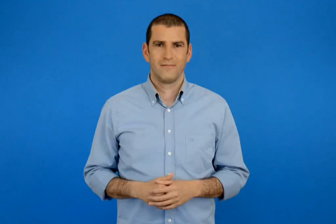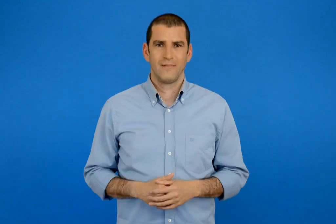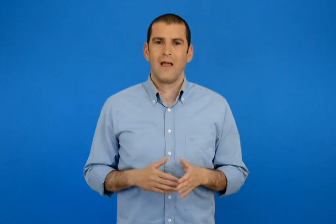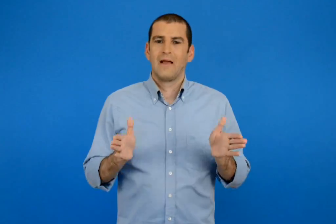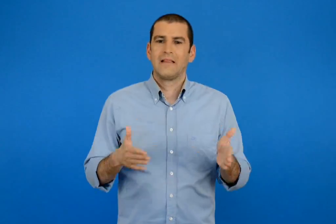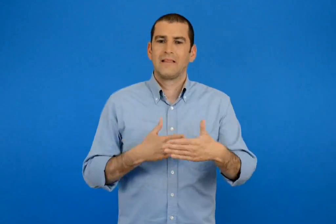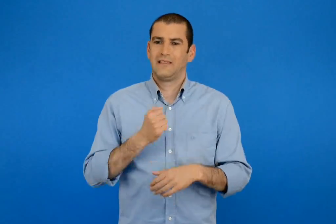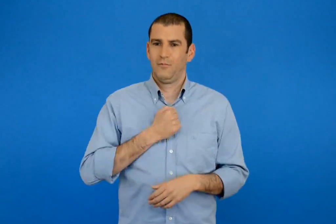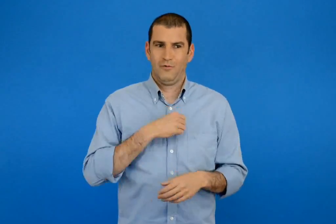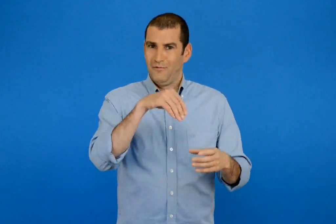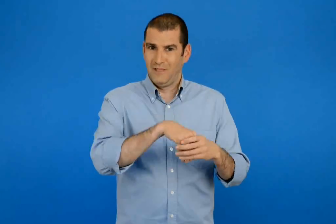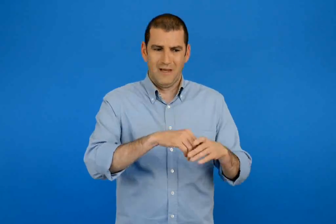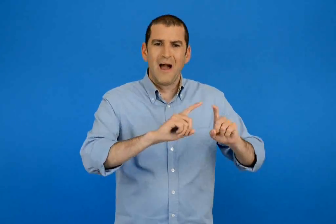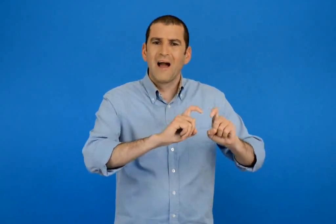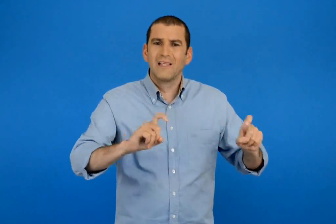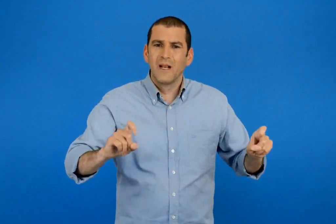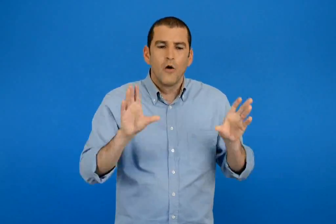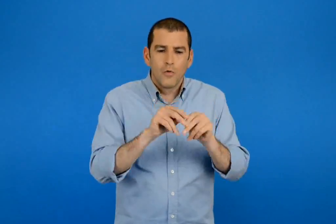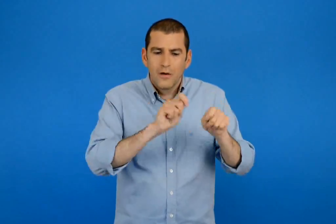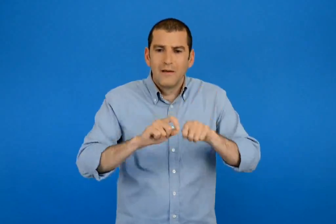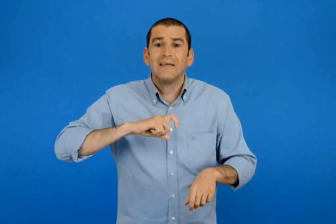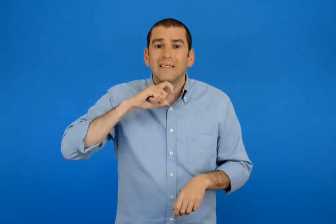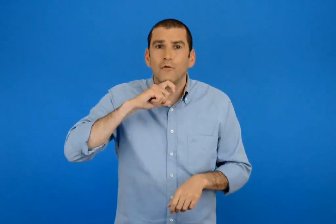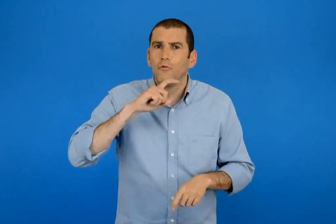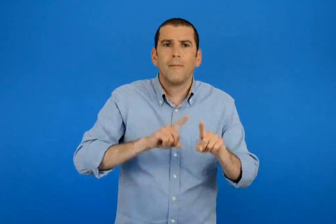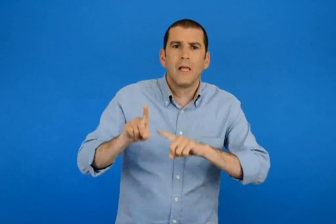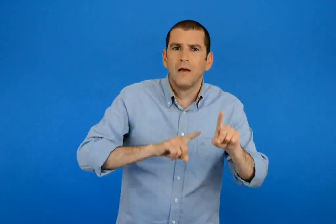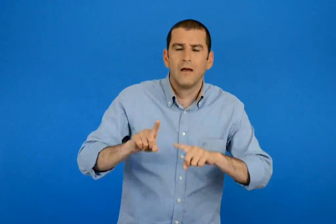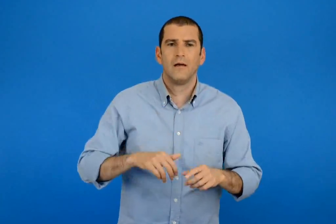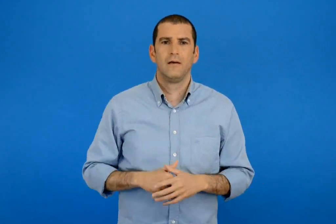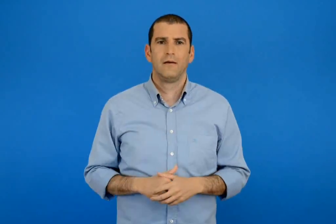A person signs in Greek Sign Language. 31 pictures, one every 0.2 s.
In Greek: ποια αντικείμενα από ξύλο βρισκω στην τάξη μου ;
